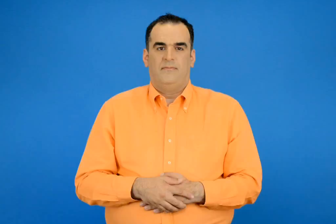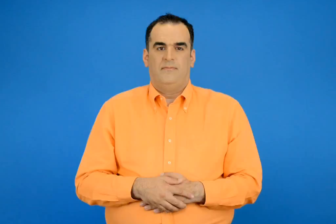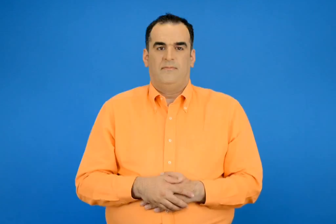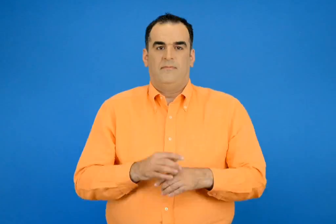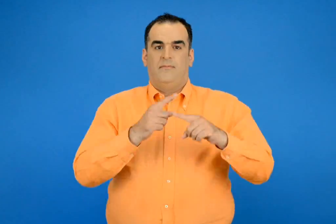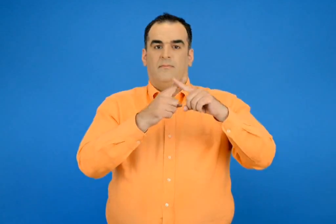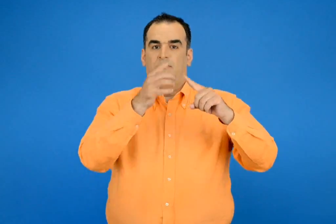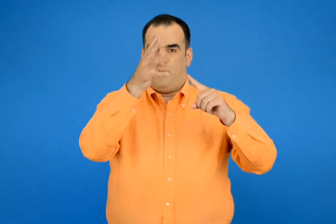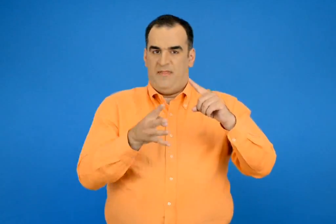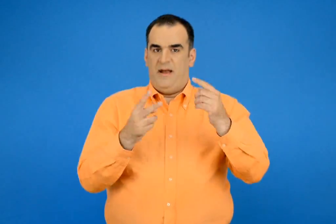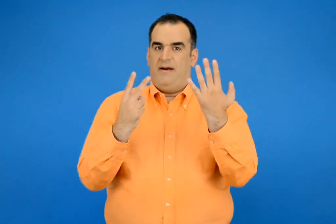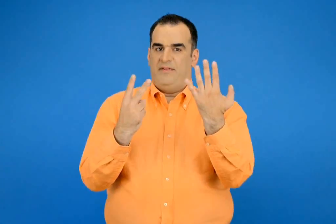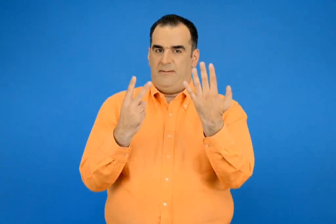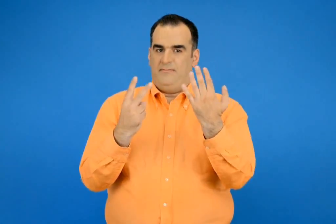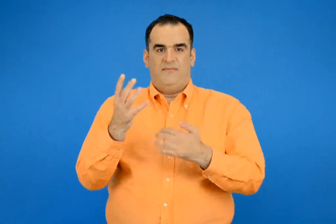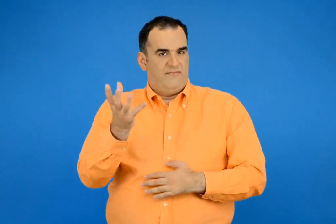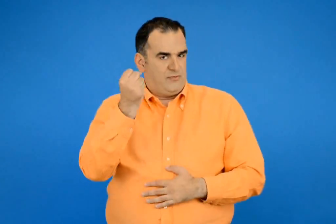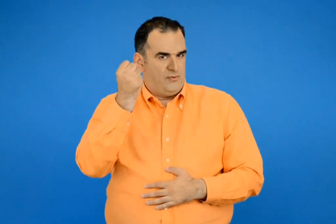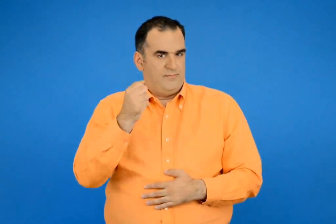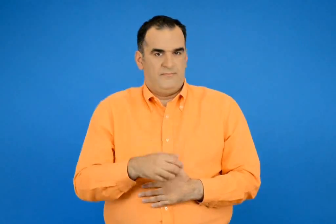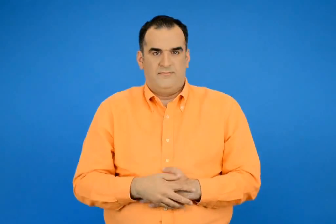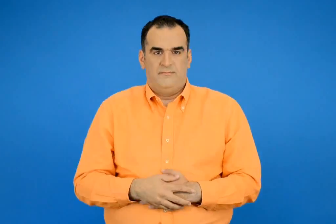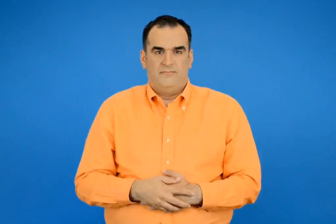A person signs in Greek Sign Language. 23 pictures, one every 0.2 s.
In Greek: βρίσκω την προπαίδεια του 7
